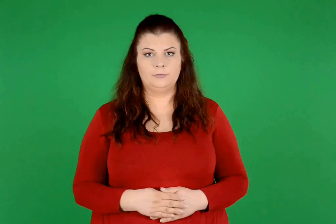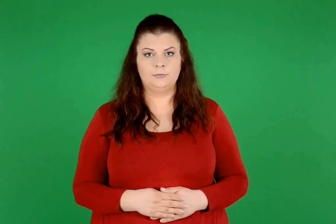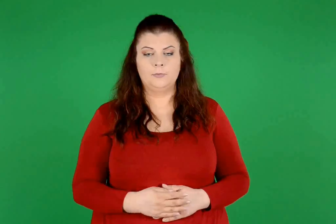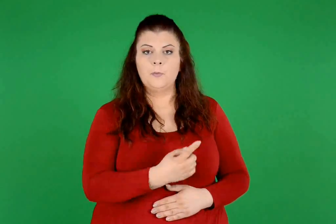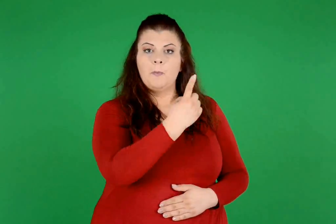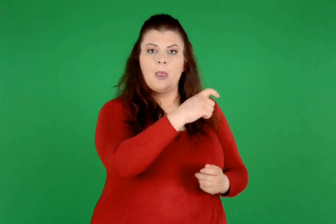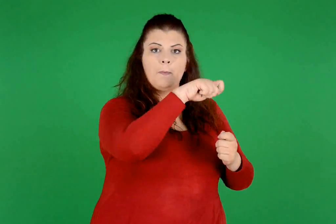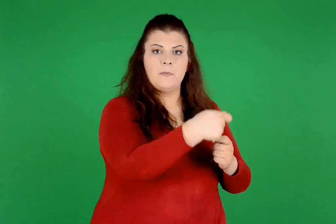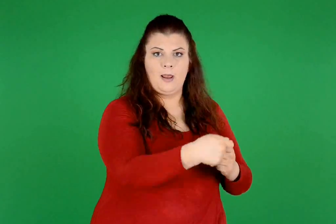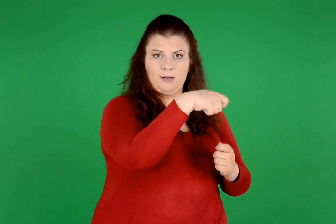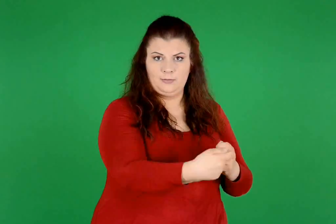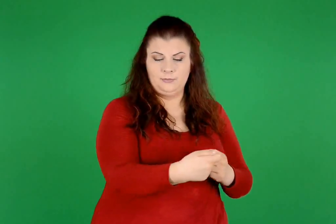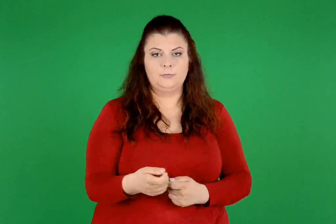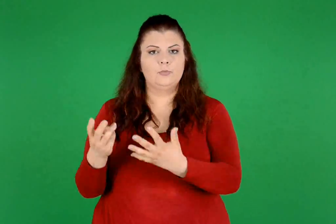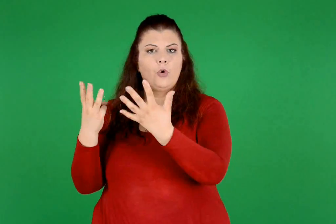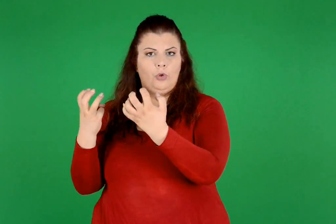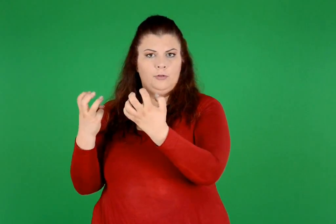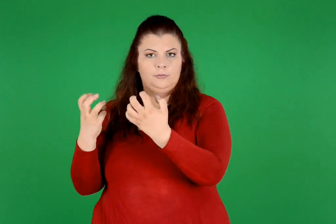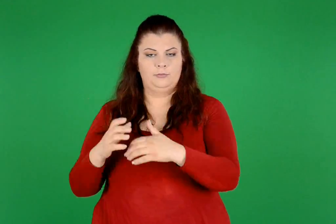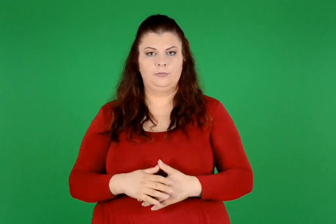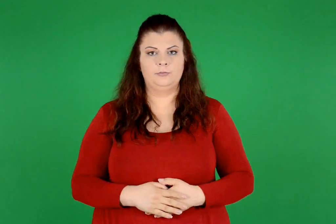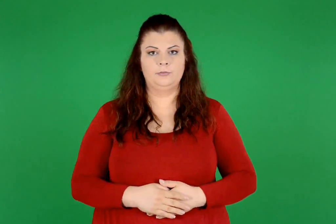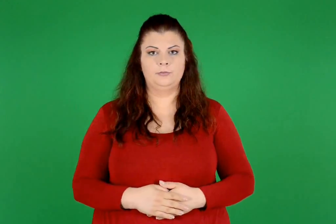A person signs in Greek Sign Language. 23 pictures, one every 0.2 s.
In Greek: 1 μπανάνα 80 θερμίδες
